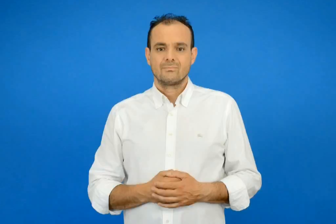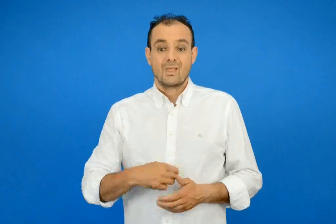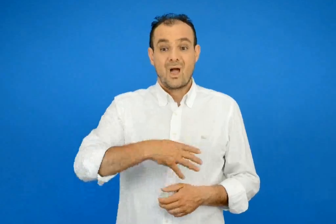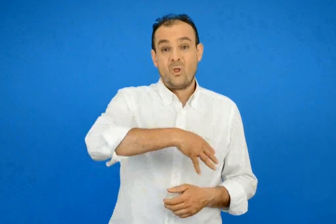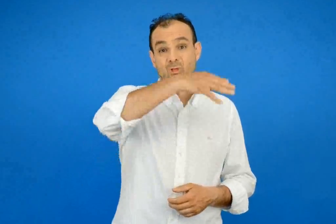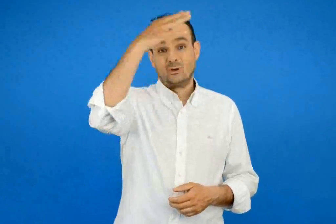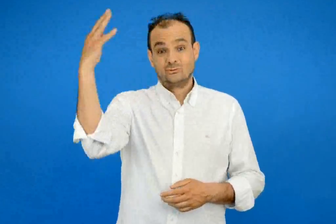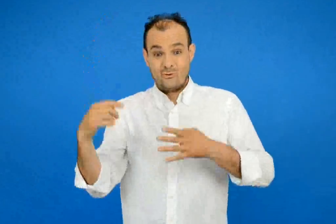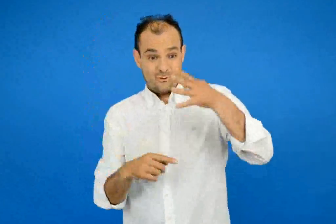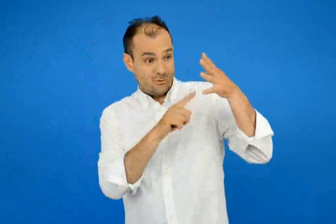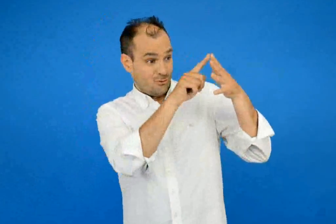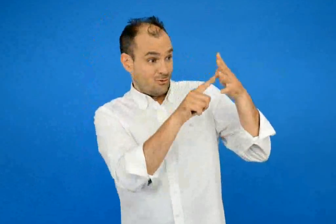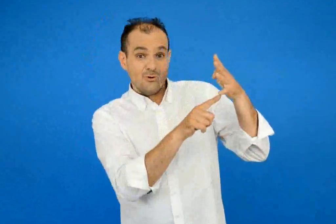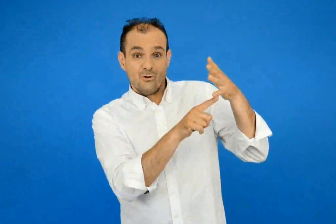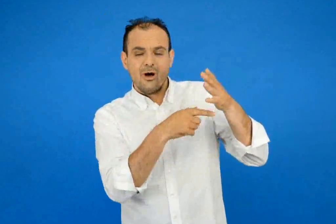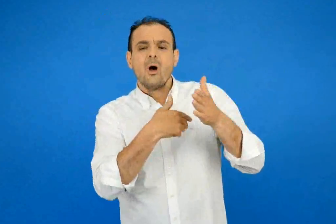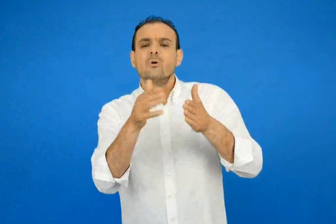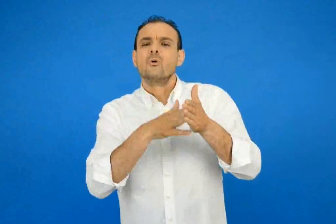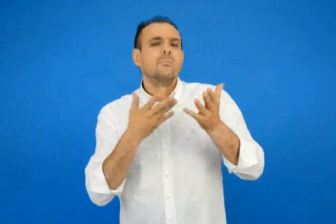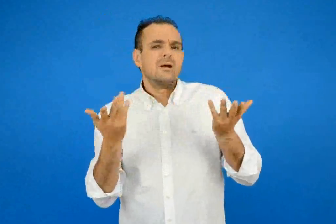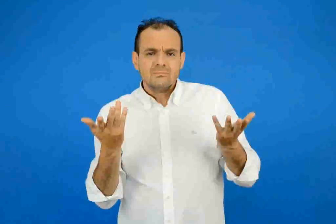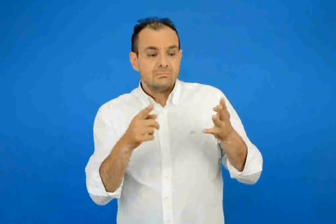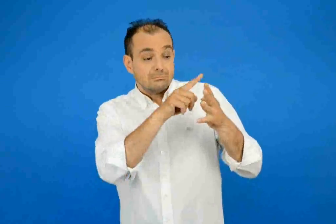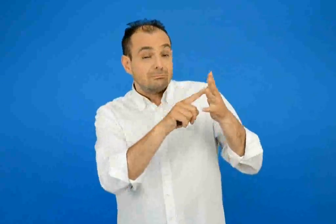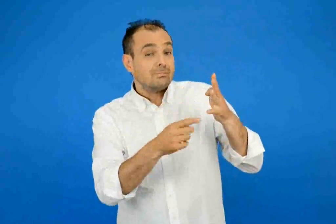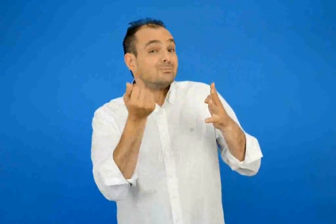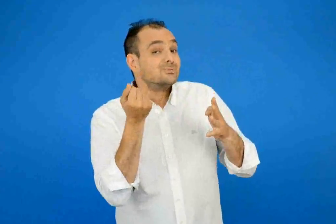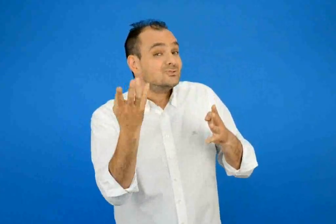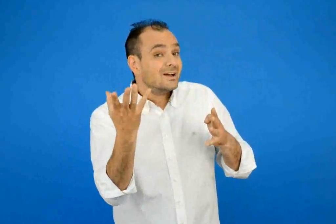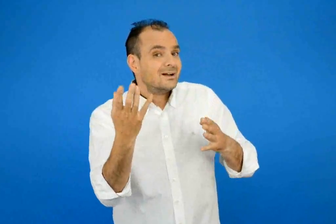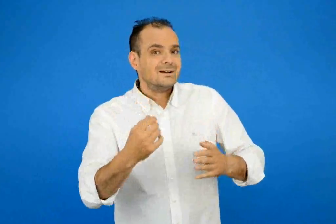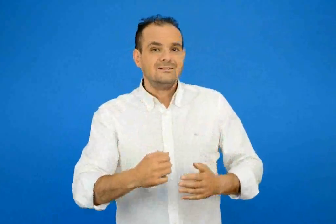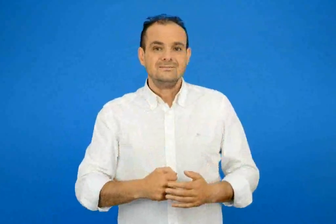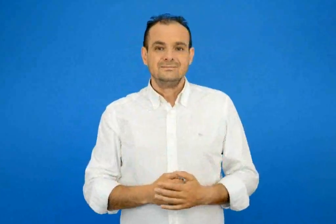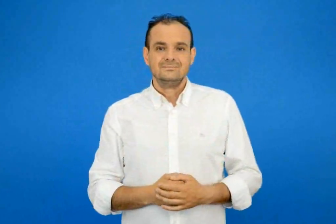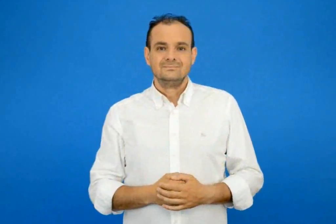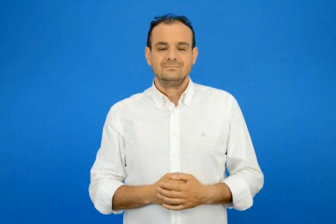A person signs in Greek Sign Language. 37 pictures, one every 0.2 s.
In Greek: ποσά και ποιά χρώματα έχει το ουράνιο τόξο ;
